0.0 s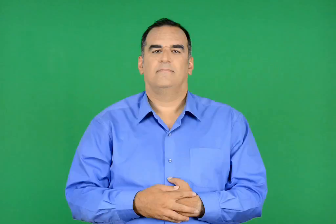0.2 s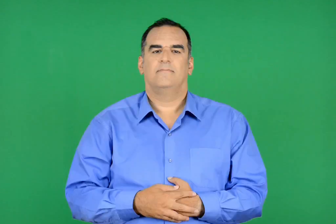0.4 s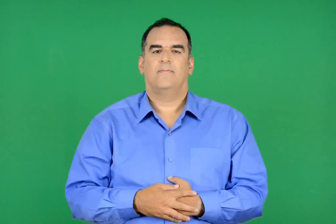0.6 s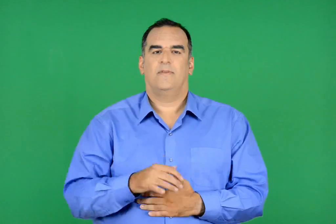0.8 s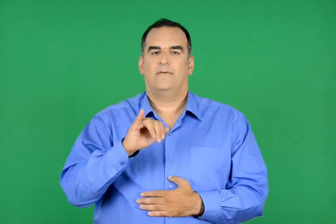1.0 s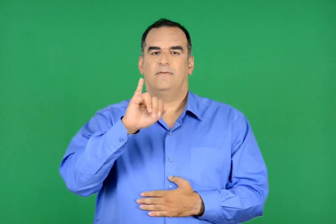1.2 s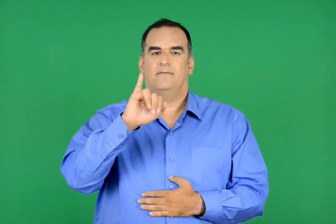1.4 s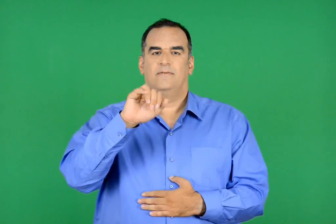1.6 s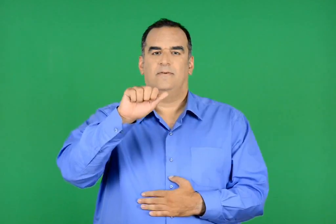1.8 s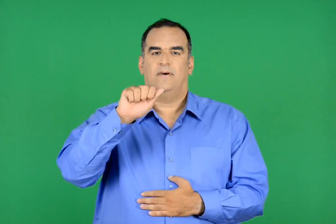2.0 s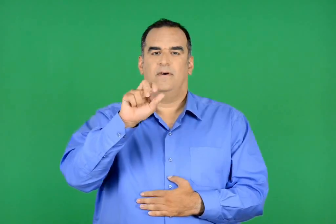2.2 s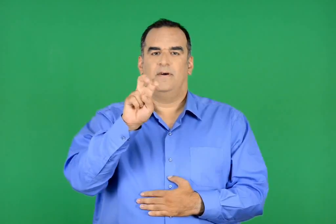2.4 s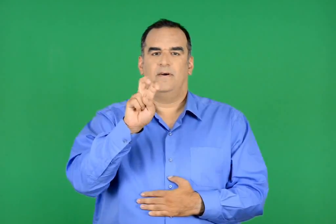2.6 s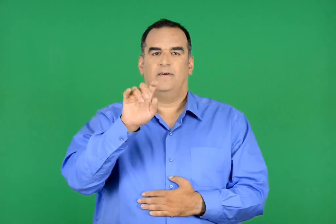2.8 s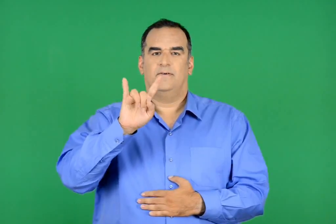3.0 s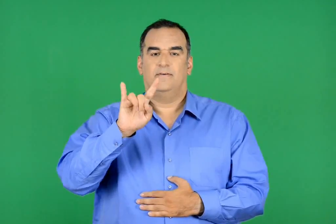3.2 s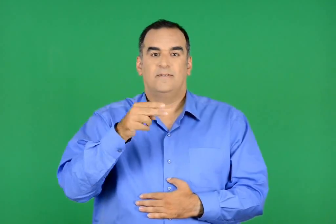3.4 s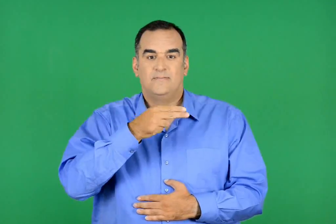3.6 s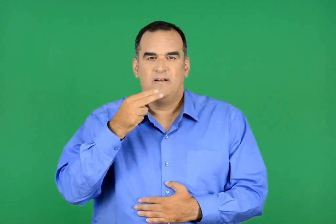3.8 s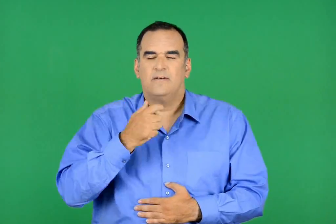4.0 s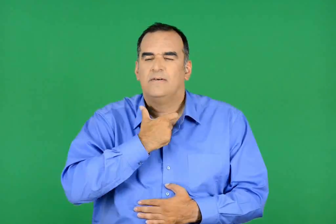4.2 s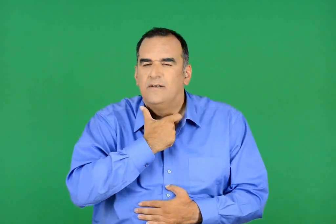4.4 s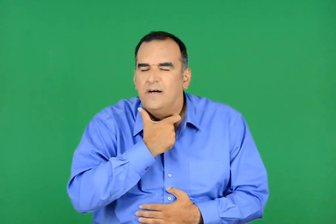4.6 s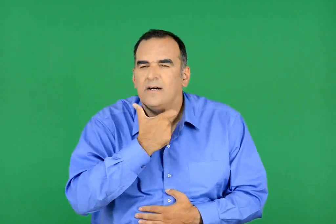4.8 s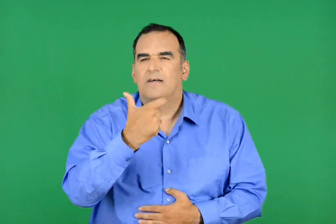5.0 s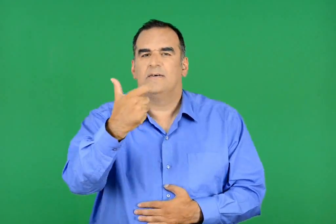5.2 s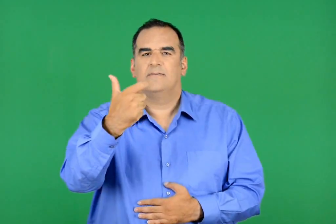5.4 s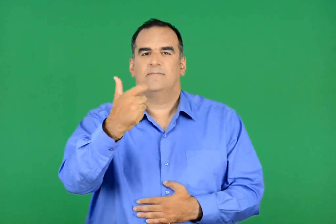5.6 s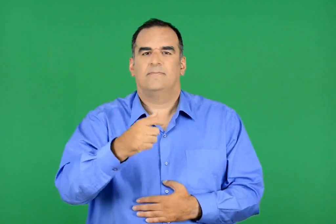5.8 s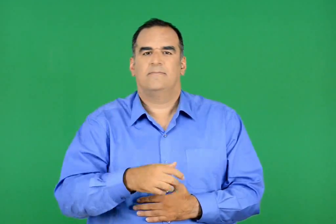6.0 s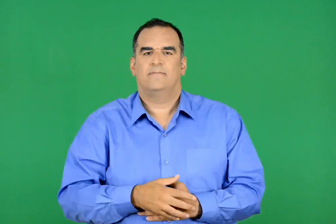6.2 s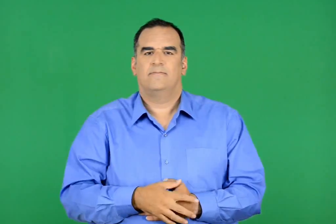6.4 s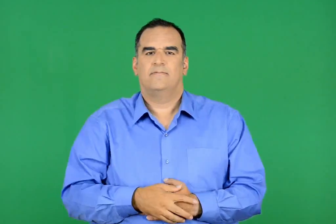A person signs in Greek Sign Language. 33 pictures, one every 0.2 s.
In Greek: ιαχή κραυγή
